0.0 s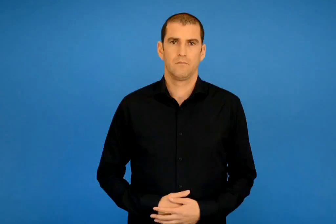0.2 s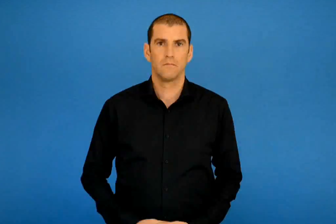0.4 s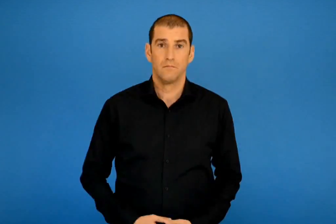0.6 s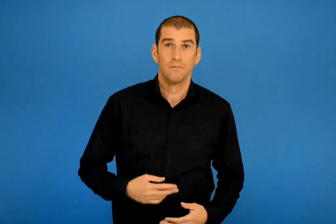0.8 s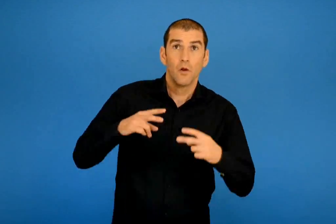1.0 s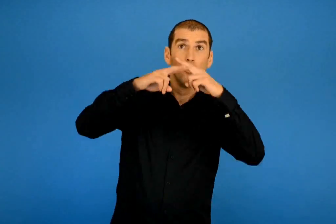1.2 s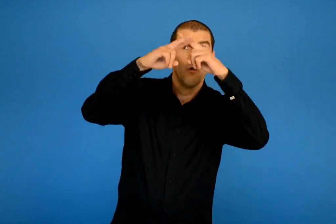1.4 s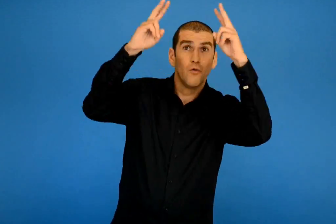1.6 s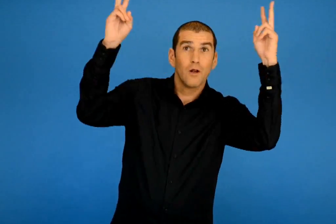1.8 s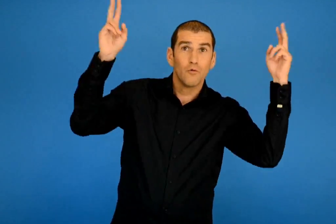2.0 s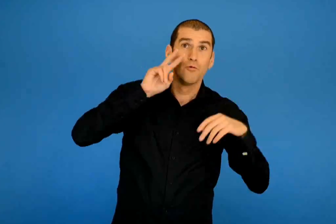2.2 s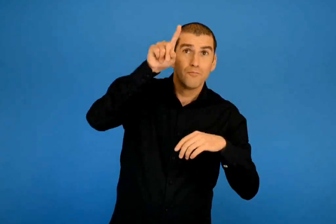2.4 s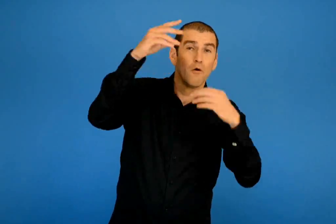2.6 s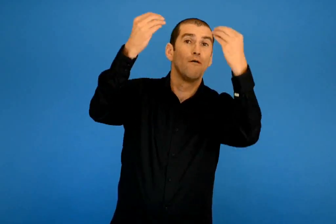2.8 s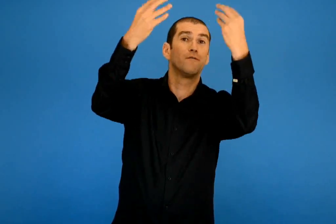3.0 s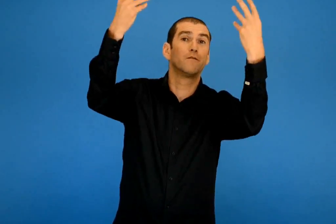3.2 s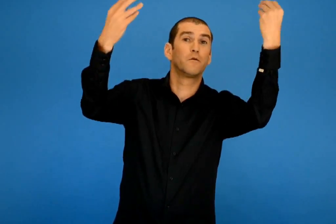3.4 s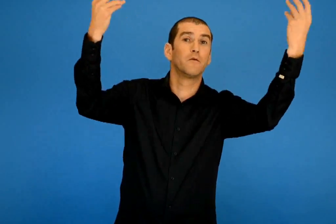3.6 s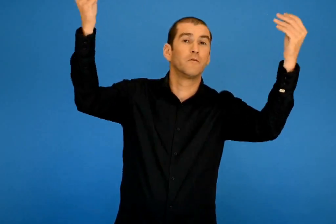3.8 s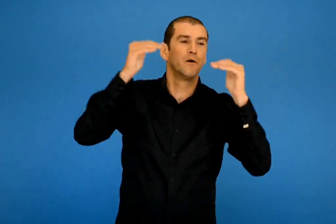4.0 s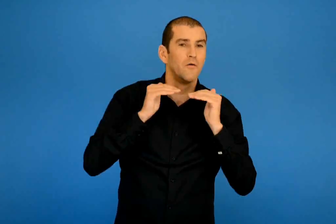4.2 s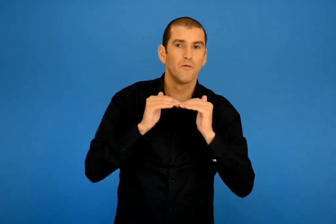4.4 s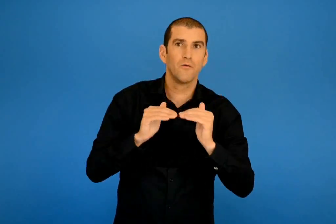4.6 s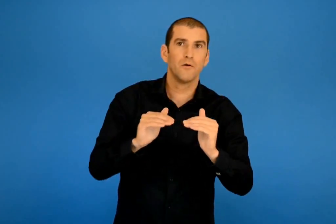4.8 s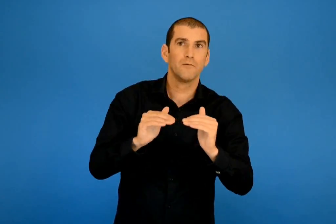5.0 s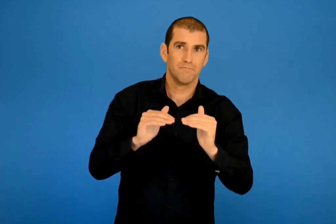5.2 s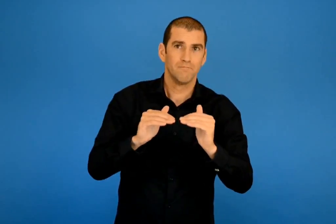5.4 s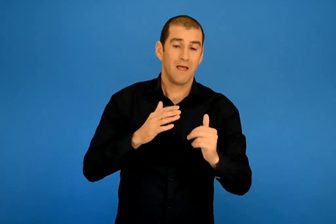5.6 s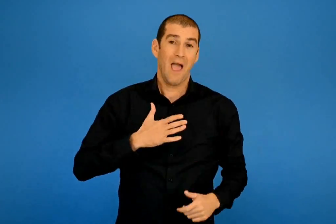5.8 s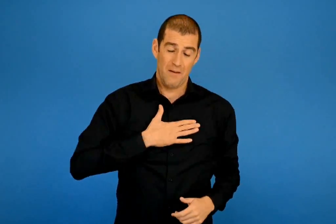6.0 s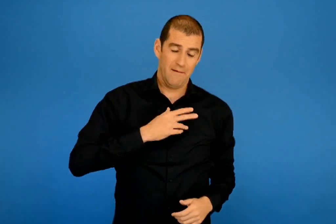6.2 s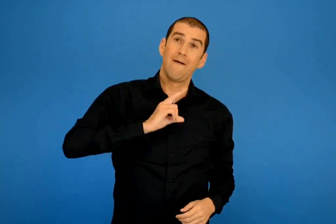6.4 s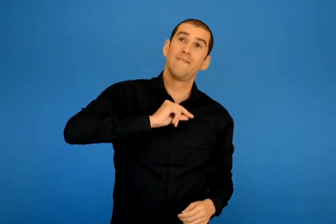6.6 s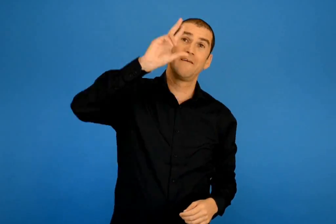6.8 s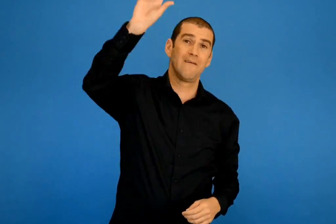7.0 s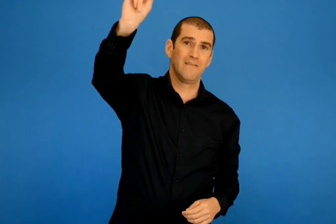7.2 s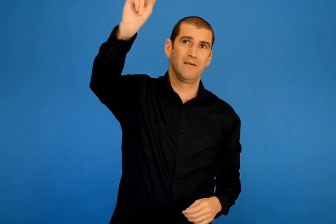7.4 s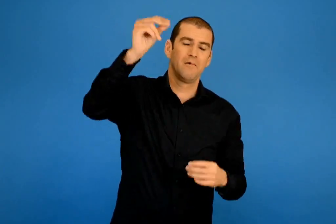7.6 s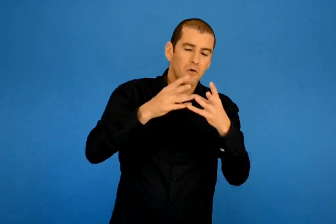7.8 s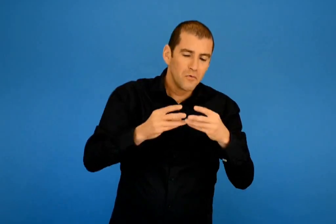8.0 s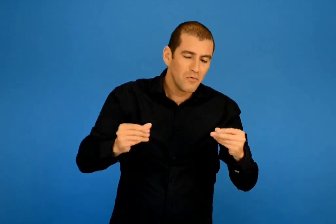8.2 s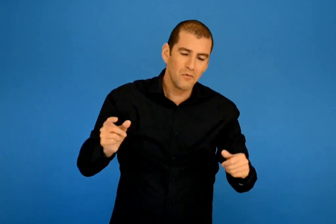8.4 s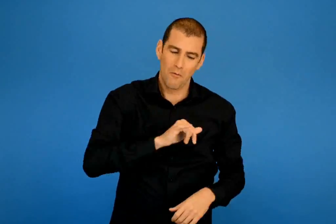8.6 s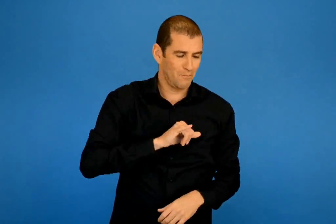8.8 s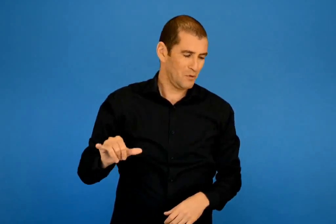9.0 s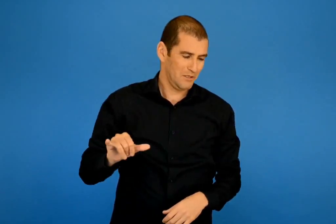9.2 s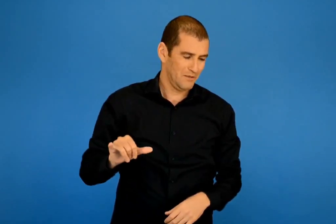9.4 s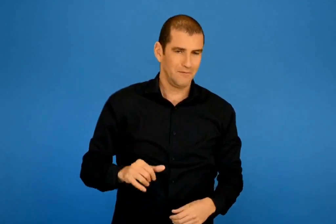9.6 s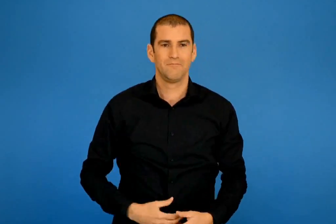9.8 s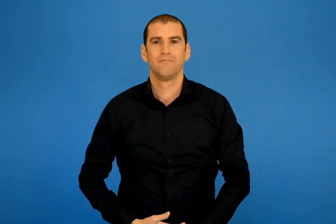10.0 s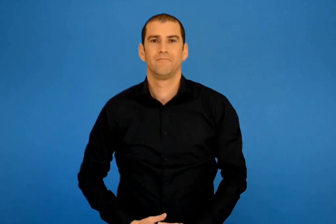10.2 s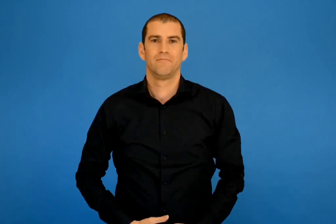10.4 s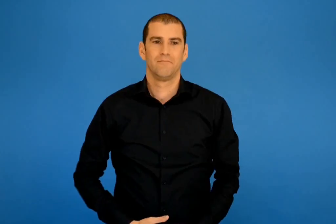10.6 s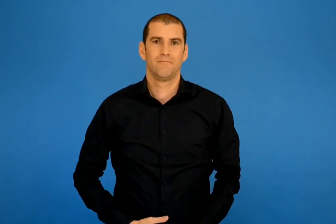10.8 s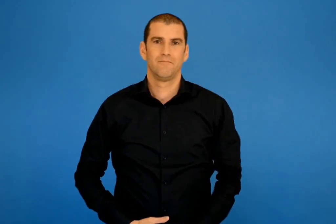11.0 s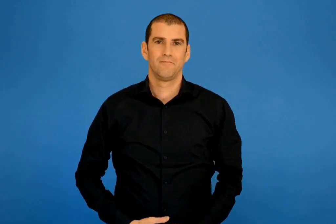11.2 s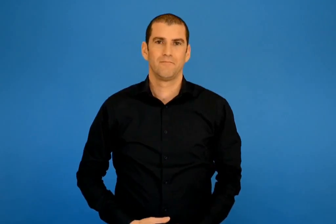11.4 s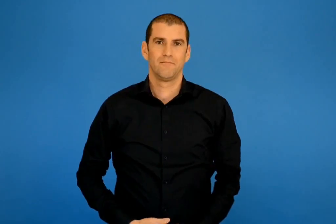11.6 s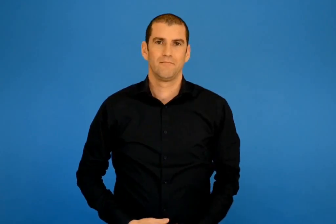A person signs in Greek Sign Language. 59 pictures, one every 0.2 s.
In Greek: τα βλέπεις όμως πως φωτίζουν ακόμα στον ουρανό ; η αγάπη είναι σαν τα αστέρια ποτέ δεν πεθαίνει και πάντα φωτίζει
